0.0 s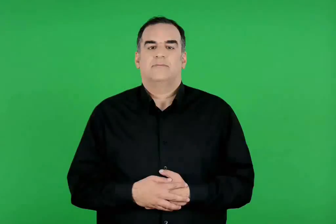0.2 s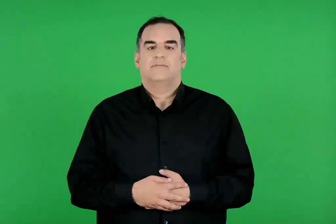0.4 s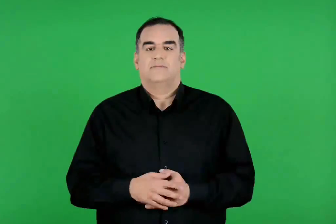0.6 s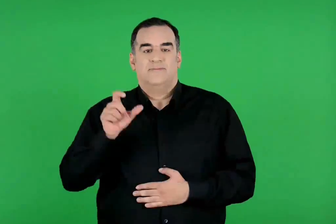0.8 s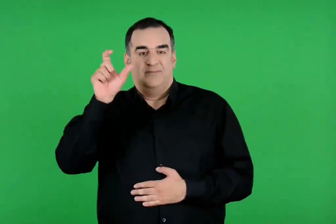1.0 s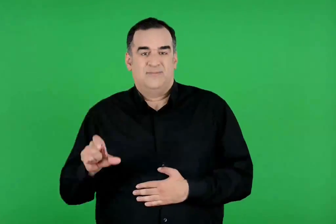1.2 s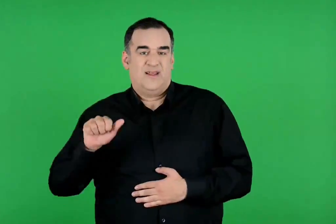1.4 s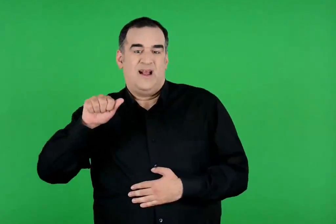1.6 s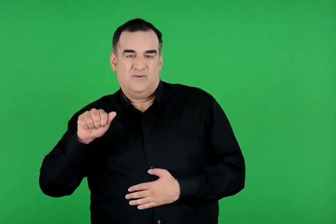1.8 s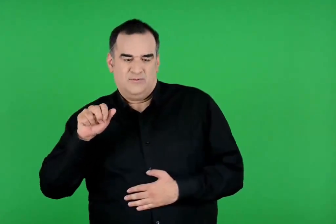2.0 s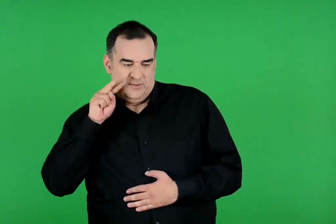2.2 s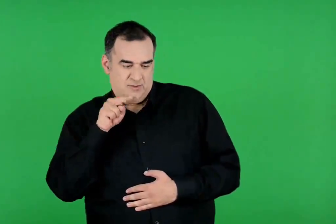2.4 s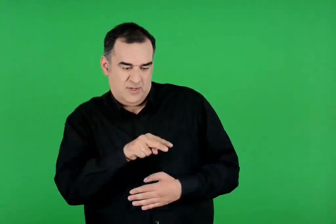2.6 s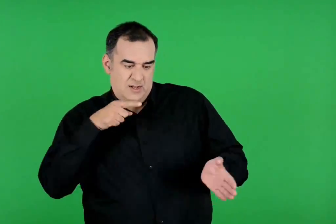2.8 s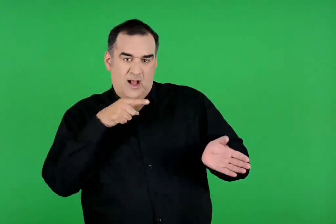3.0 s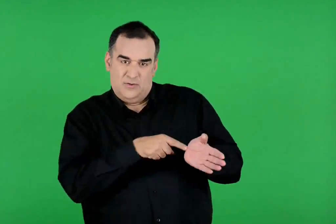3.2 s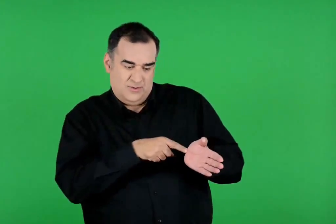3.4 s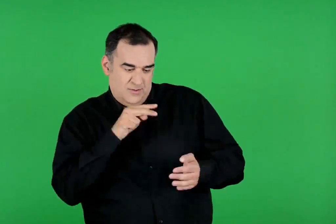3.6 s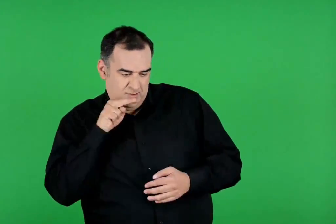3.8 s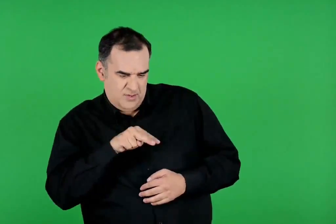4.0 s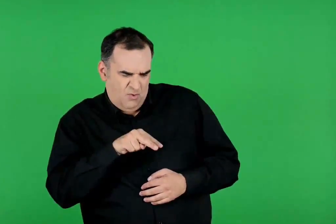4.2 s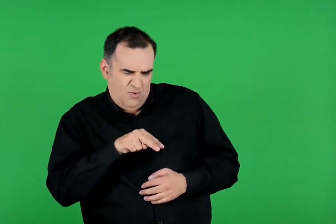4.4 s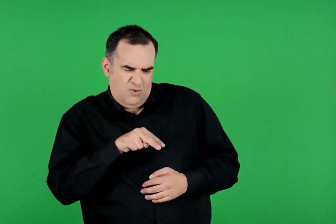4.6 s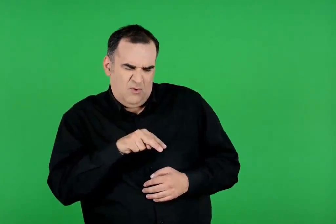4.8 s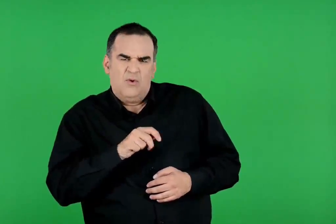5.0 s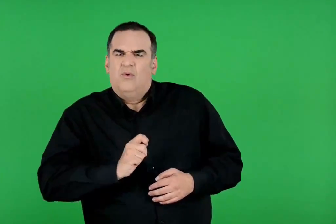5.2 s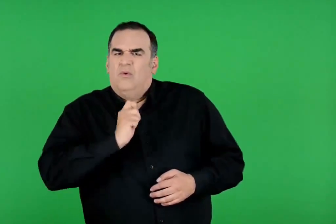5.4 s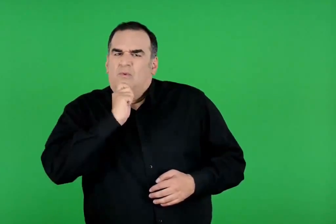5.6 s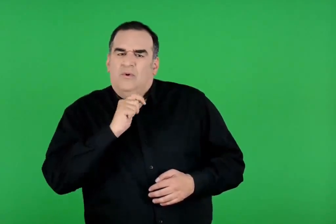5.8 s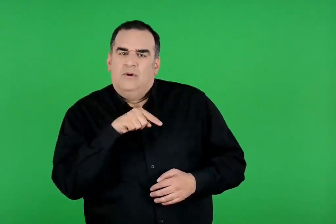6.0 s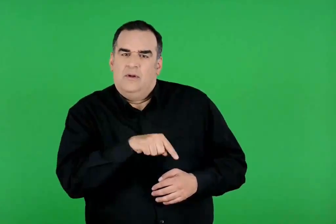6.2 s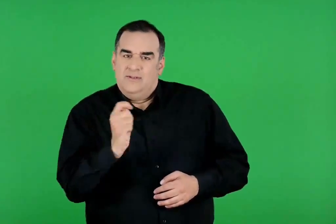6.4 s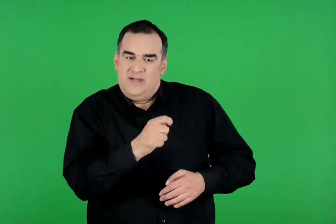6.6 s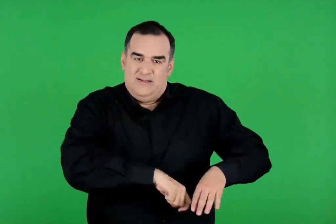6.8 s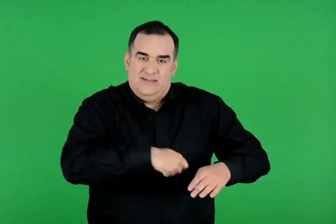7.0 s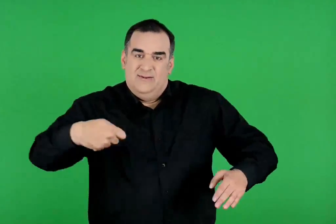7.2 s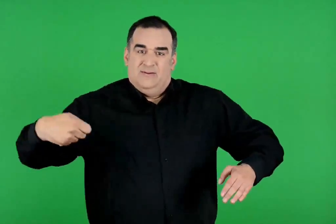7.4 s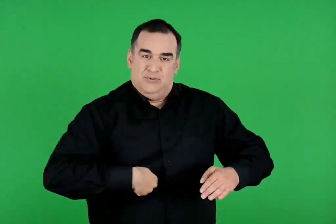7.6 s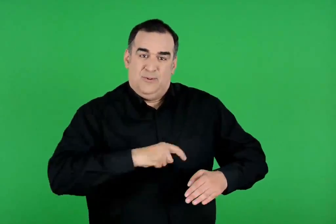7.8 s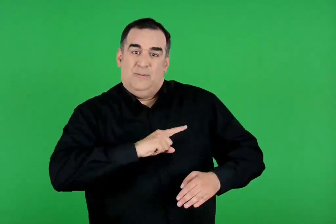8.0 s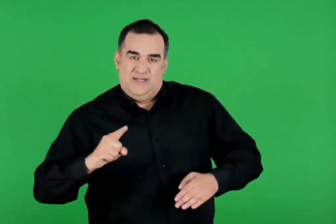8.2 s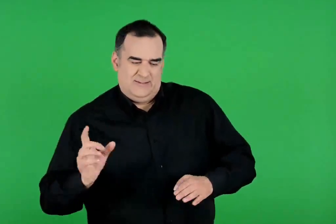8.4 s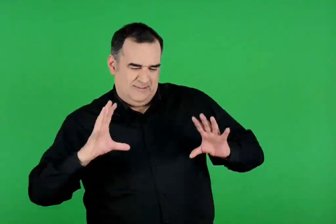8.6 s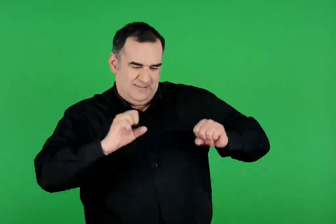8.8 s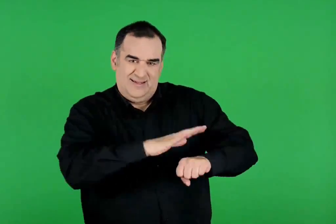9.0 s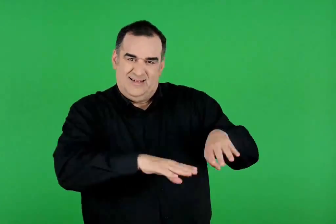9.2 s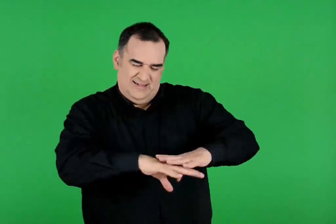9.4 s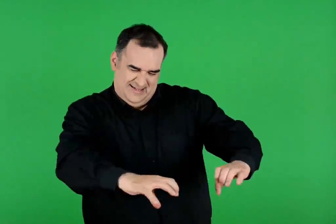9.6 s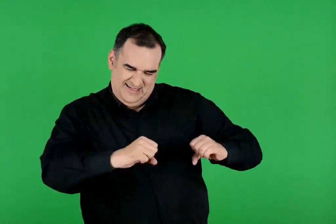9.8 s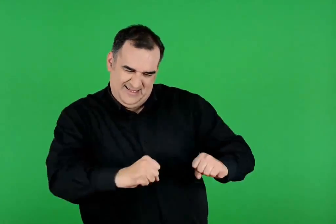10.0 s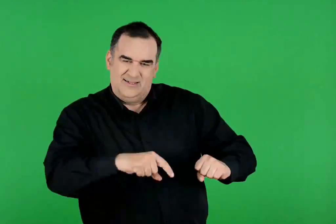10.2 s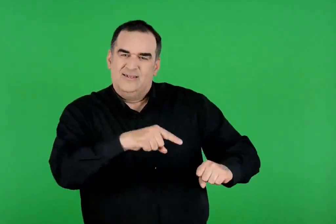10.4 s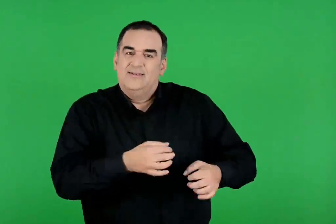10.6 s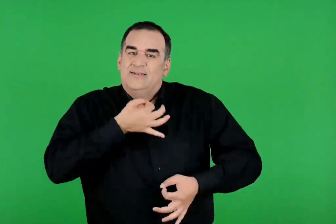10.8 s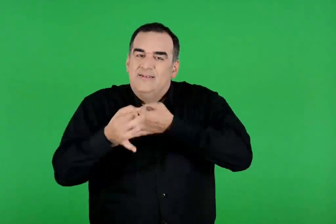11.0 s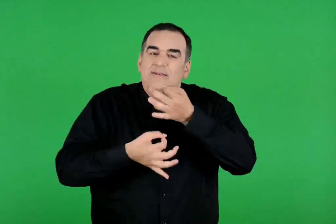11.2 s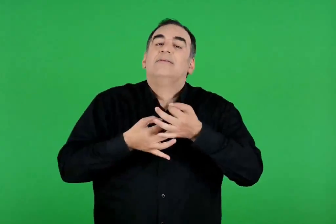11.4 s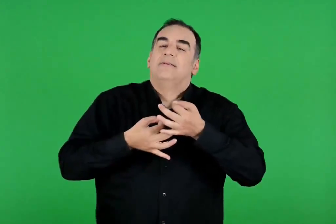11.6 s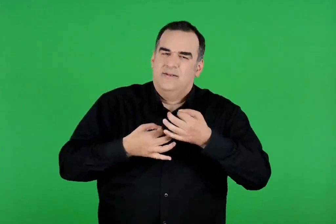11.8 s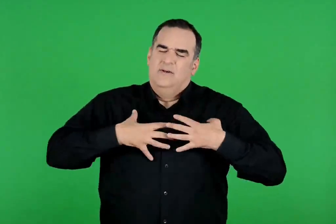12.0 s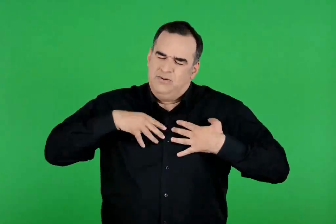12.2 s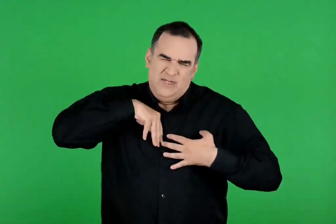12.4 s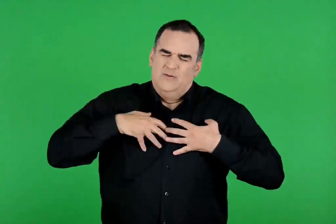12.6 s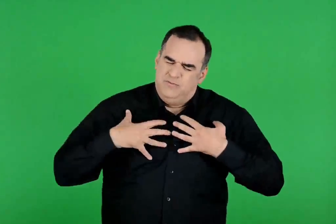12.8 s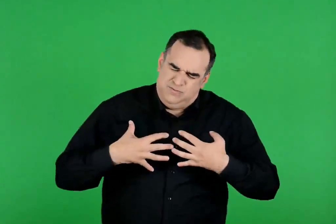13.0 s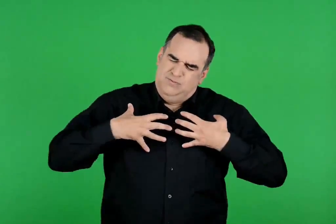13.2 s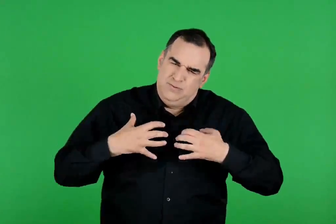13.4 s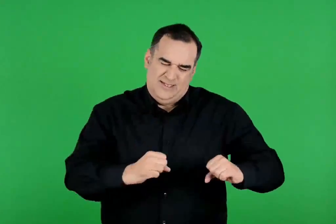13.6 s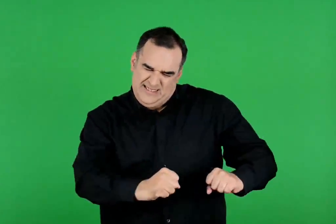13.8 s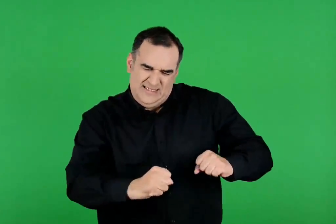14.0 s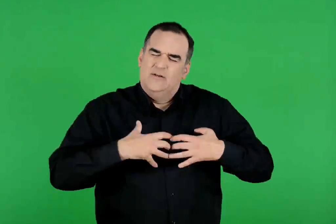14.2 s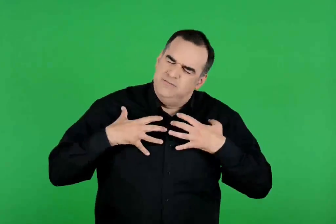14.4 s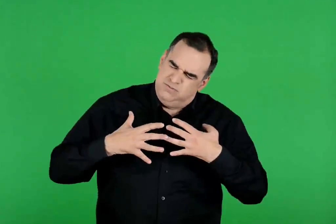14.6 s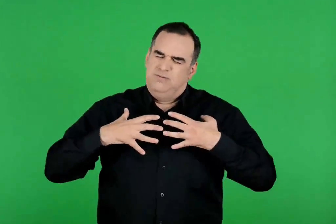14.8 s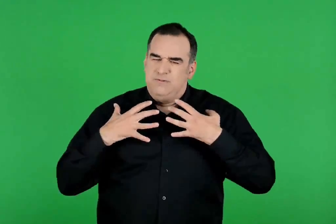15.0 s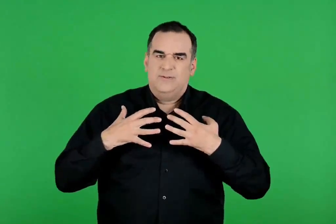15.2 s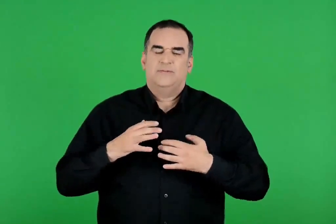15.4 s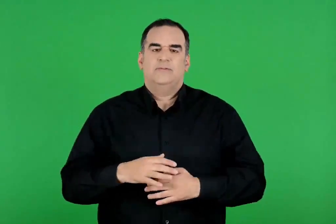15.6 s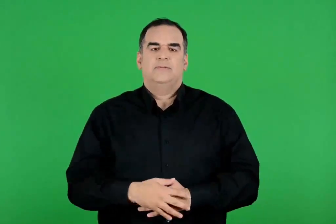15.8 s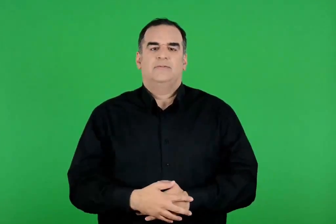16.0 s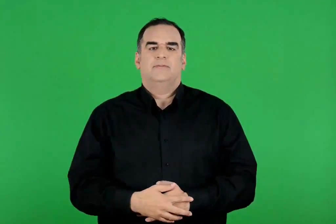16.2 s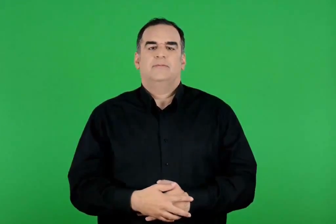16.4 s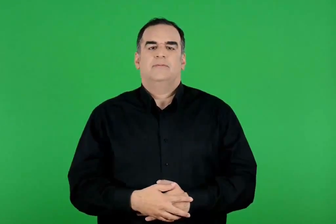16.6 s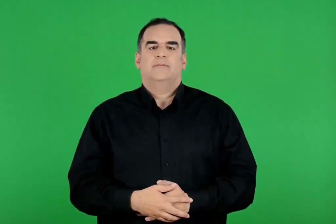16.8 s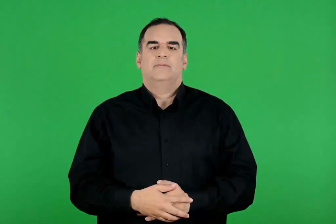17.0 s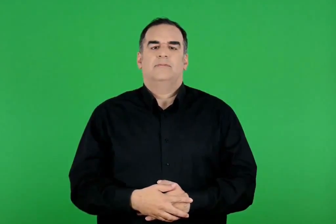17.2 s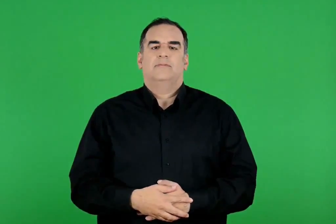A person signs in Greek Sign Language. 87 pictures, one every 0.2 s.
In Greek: από φόβο , μήπως στην απελπισία του βγάλει το σπαθί του και σκοτωθεί , αναγκάζεται ο αντίλοχος να του κρατεί τα χέρια. ο αχιλλέας δε μιλάει , βογγάει μόνο δυνατά
